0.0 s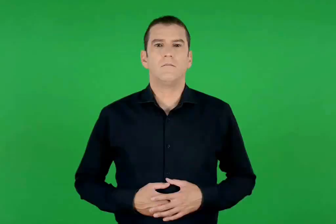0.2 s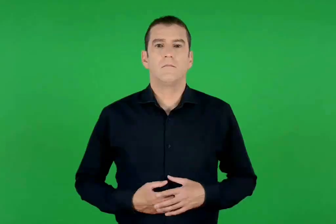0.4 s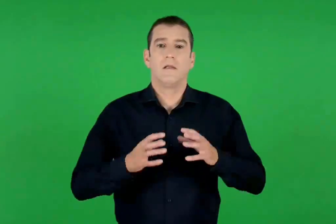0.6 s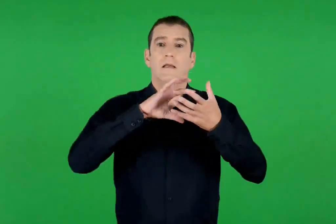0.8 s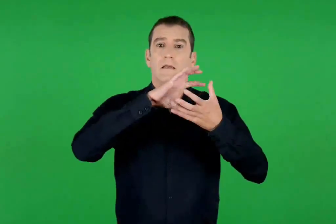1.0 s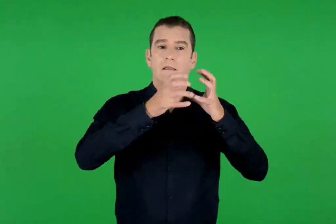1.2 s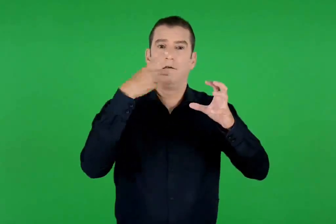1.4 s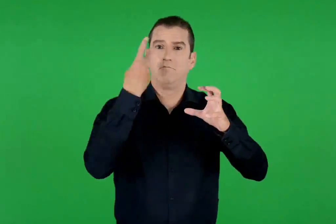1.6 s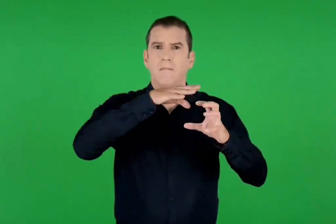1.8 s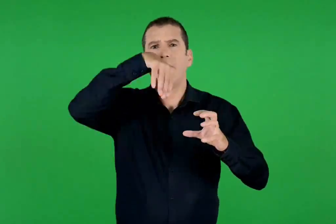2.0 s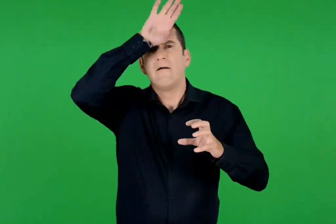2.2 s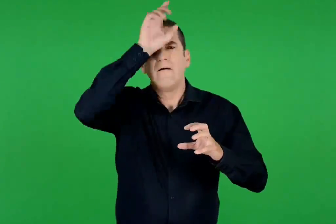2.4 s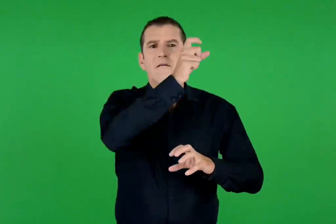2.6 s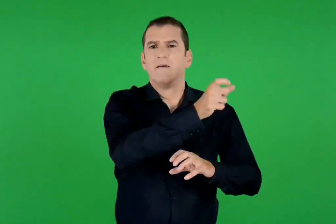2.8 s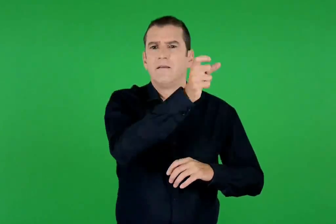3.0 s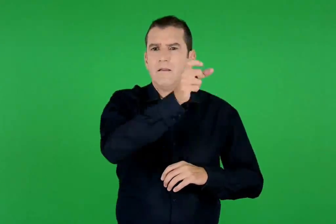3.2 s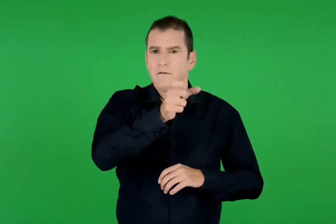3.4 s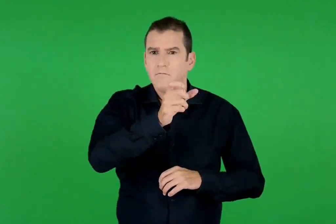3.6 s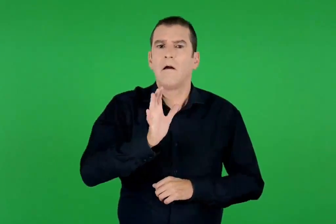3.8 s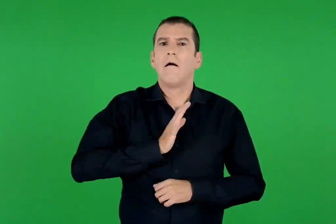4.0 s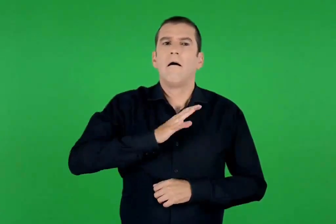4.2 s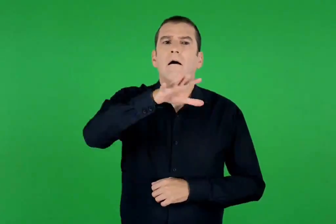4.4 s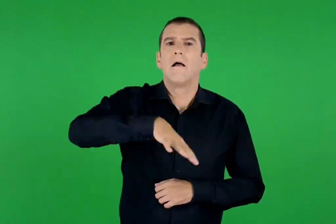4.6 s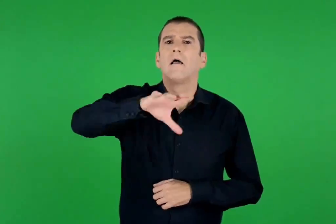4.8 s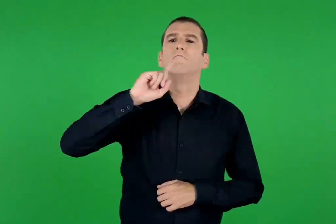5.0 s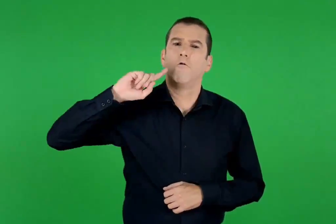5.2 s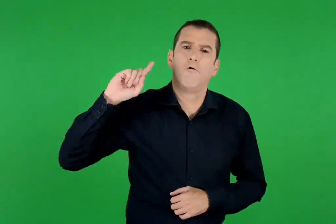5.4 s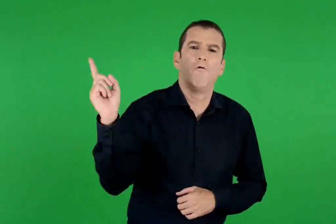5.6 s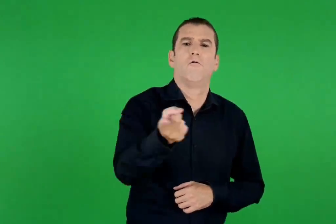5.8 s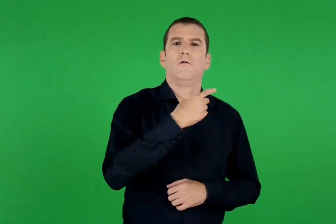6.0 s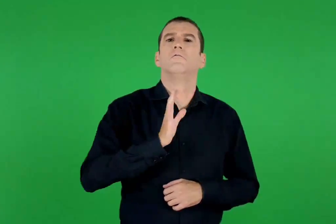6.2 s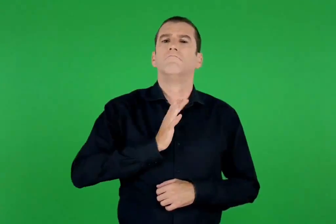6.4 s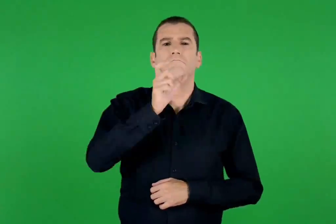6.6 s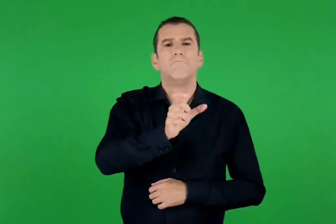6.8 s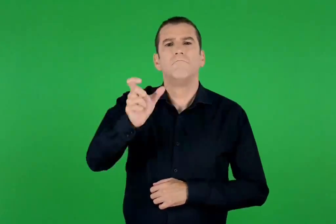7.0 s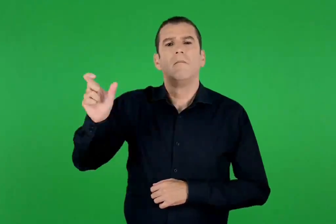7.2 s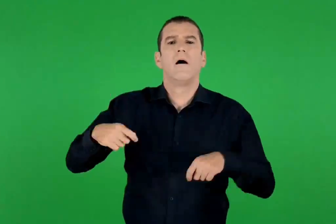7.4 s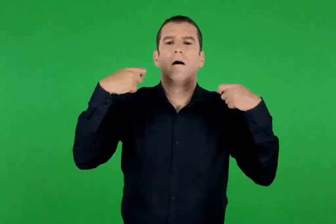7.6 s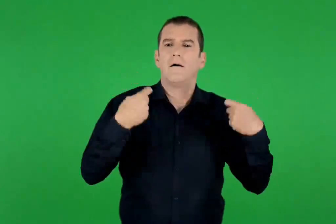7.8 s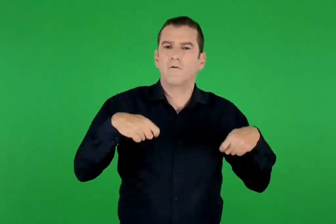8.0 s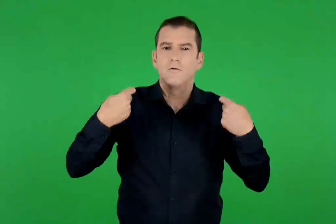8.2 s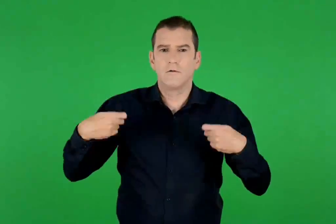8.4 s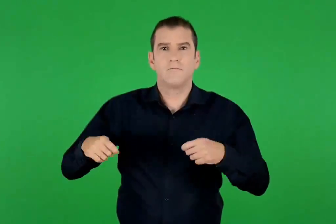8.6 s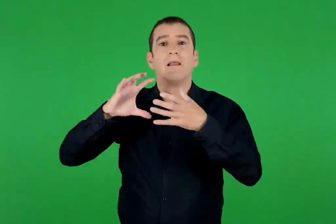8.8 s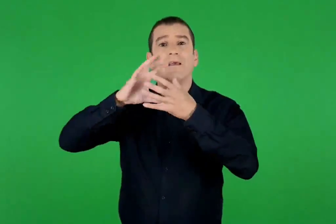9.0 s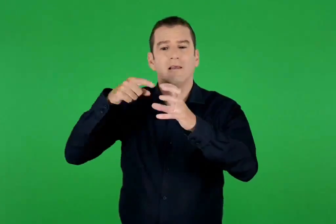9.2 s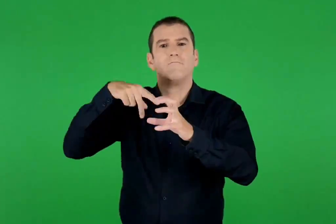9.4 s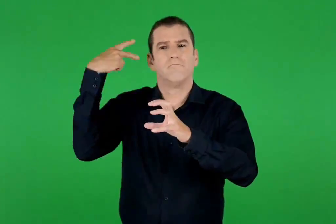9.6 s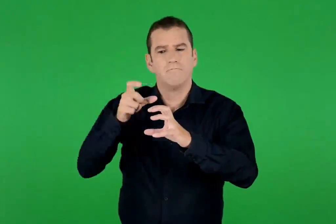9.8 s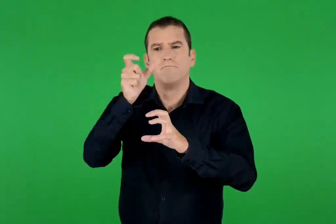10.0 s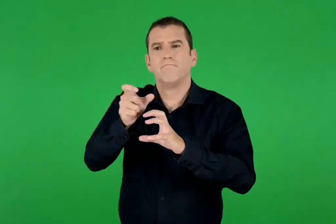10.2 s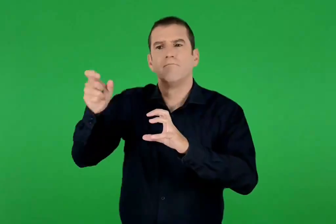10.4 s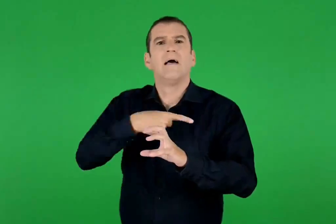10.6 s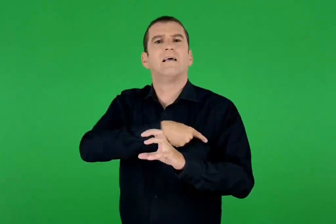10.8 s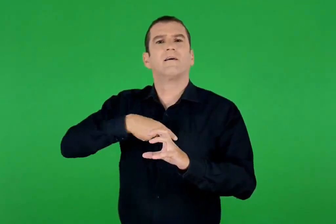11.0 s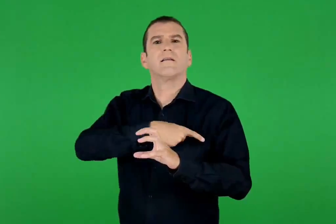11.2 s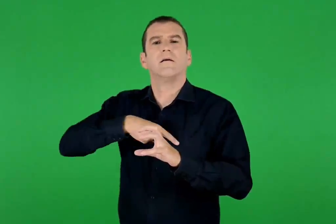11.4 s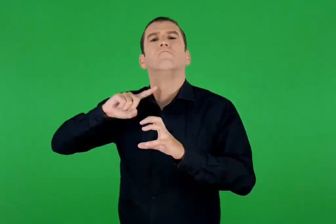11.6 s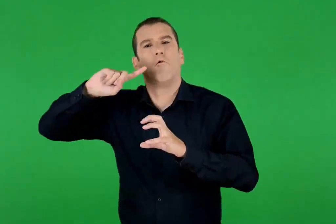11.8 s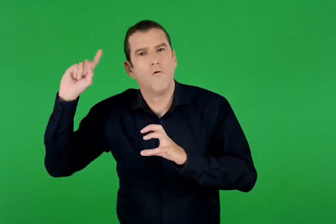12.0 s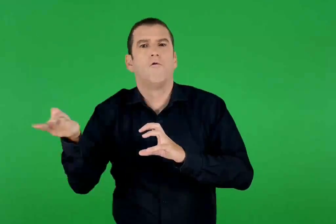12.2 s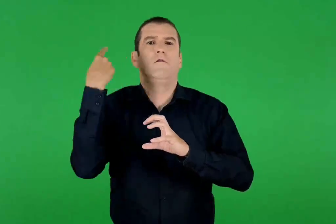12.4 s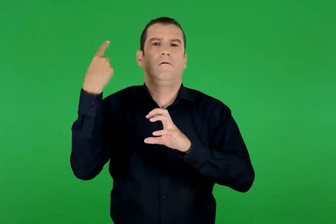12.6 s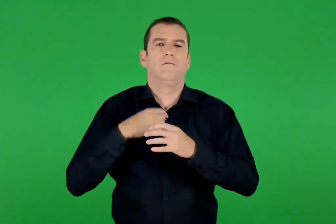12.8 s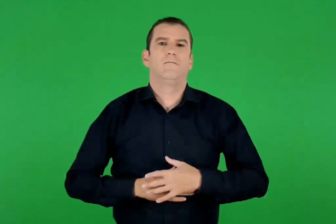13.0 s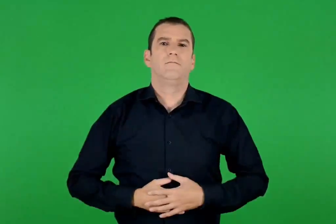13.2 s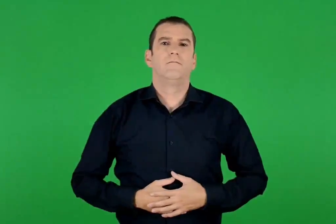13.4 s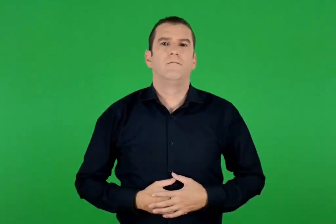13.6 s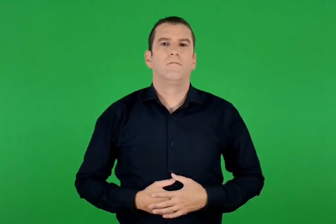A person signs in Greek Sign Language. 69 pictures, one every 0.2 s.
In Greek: βασιλιάδες της γης κι όλοι οι λαοί άρχοντες , και της γης οι κυβερνήτες όλοι
